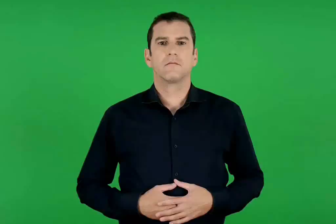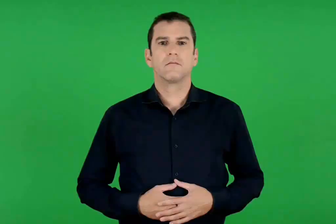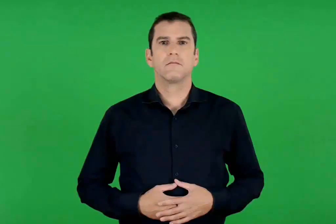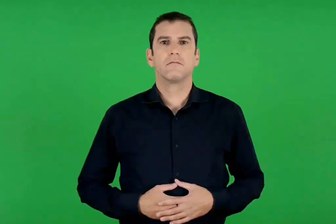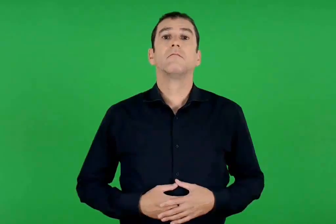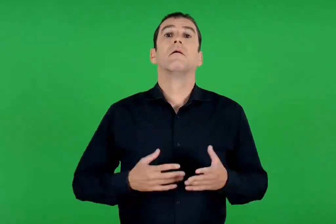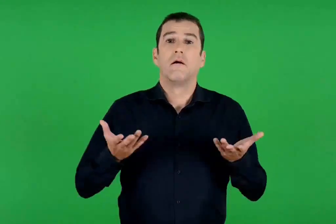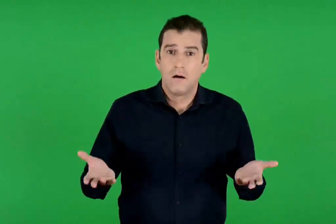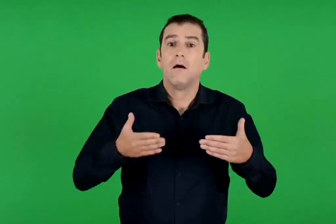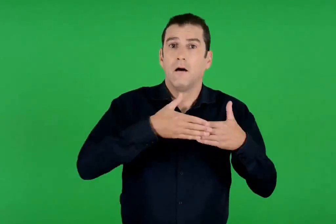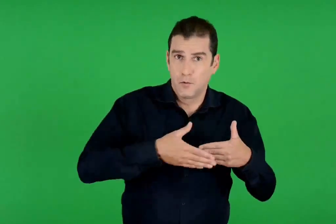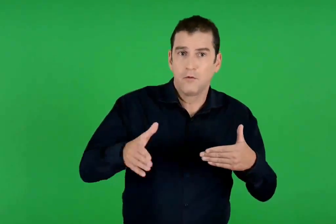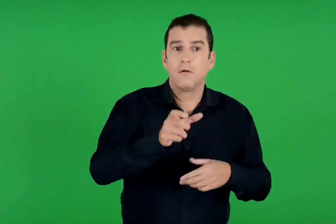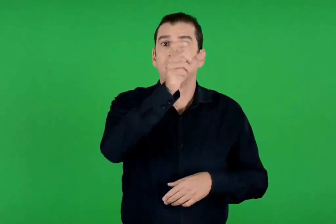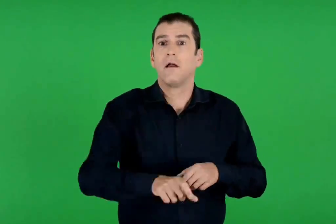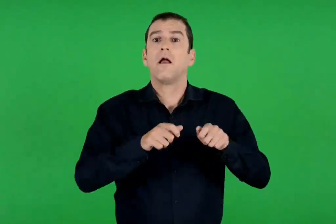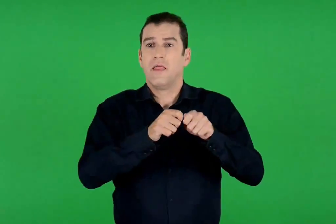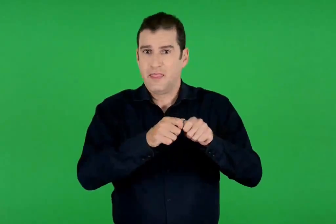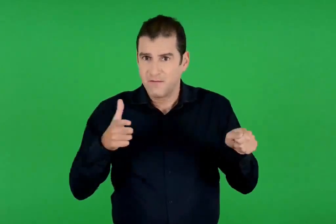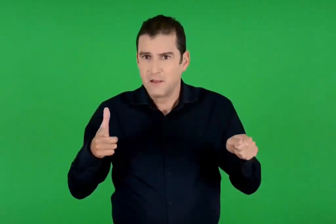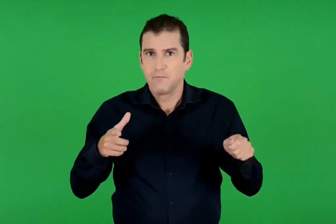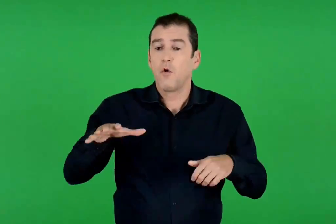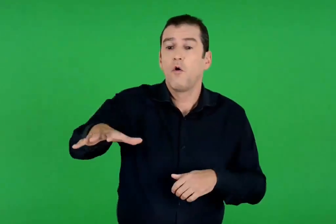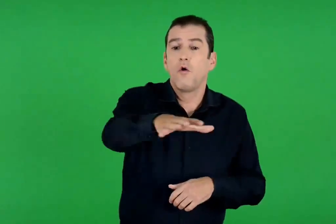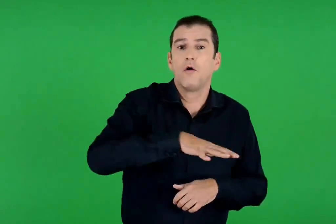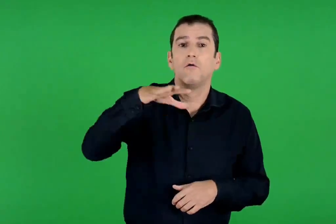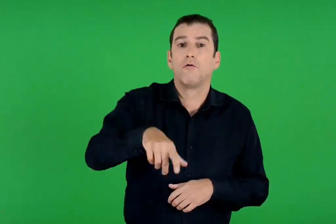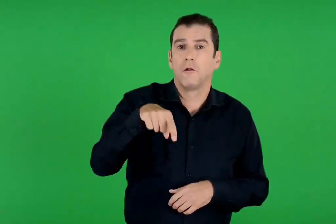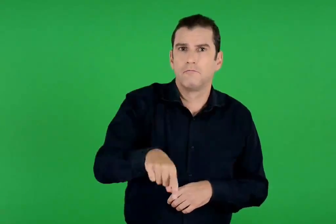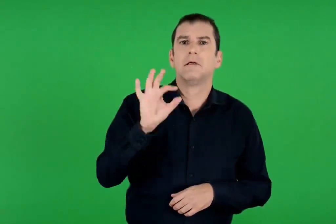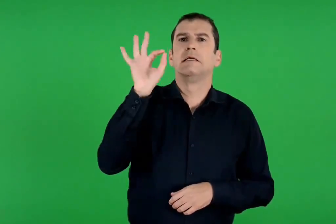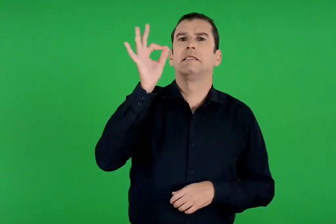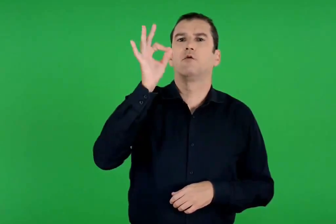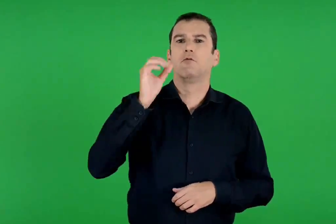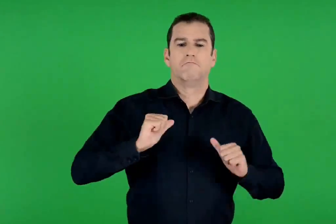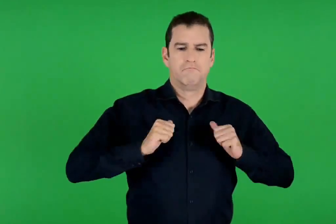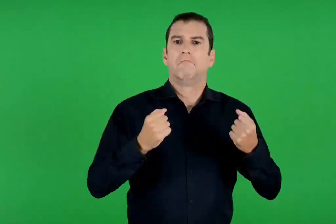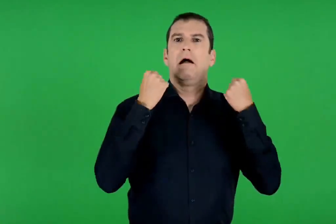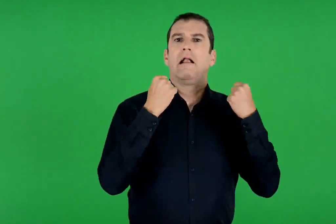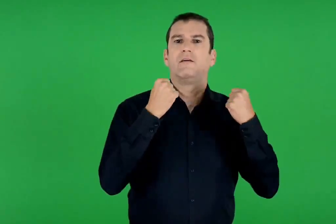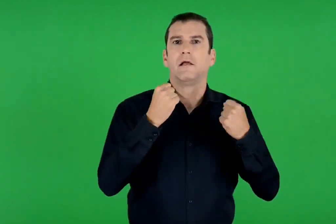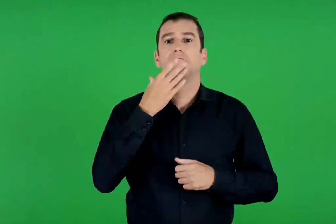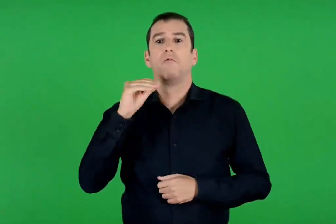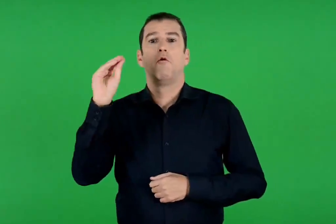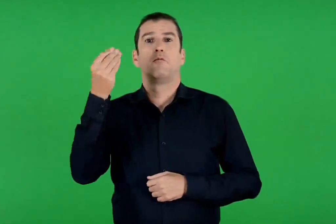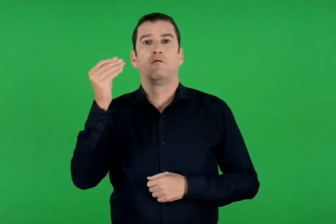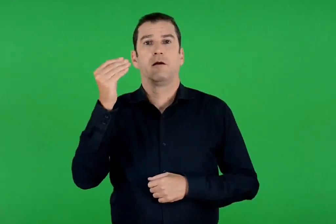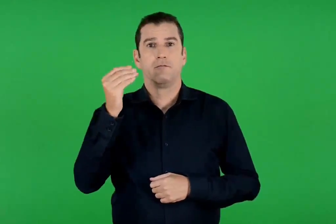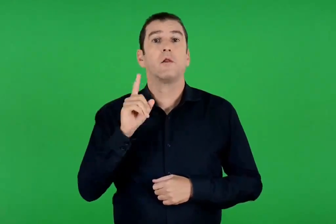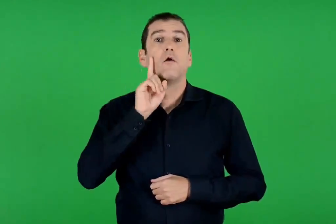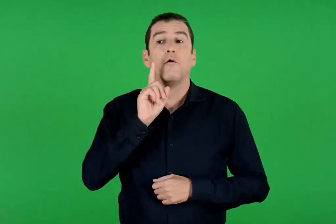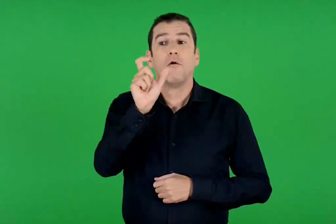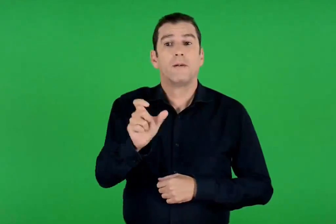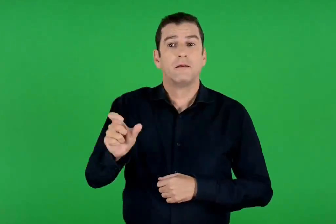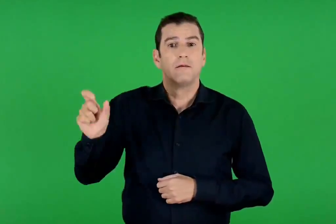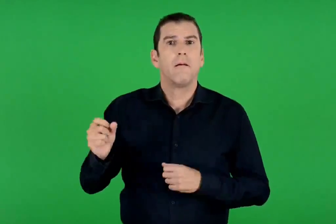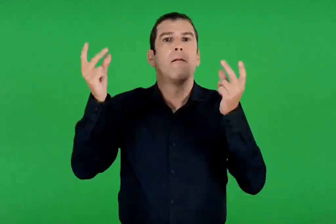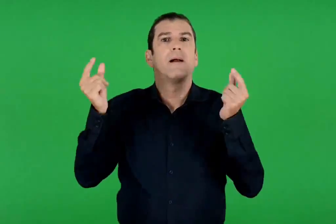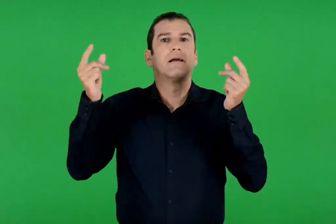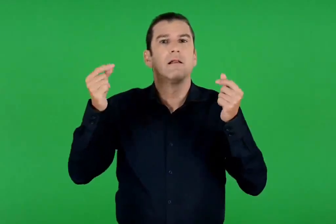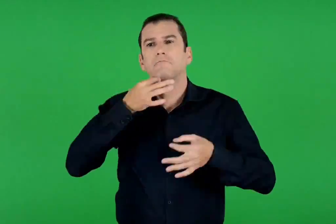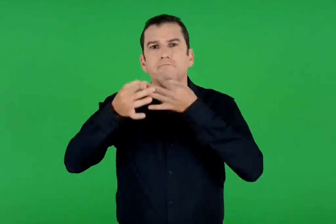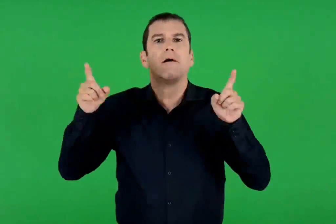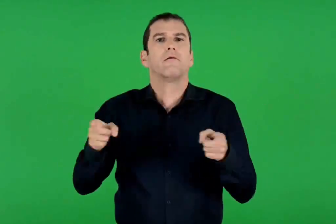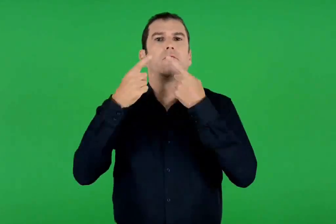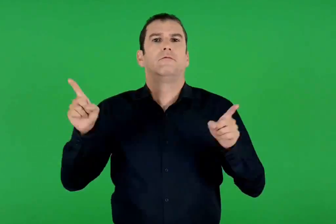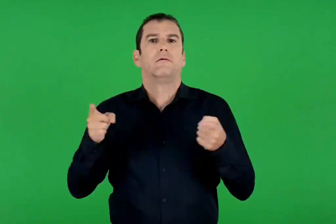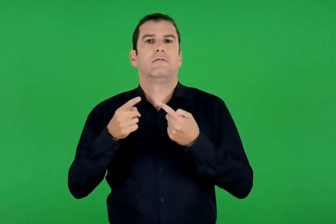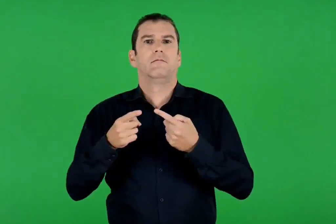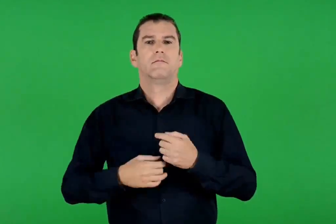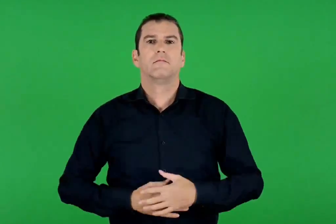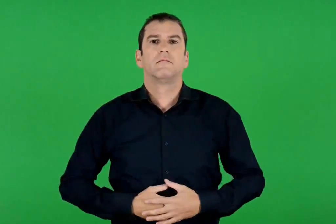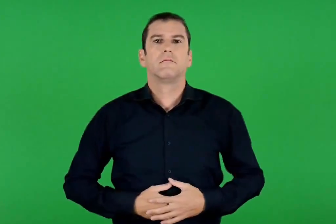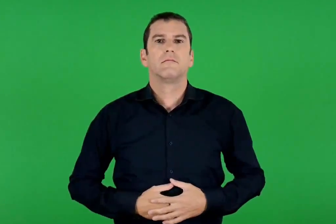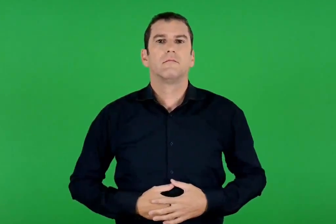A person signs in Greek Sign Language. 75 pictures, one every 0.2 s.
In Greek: από τότε ο δαβίδ έγινε για όλη τη χώρα το σύμβολο της λεβεντιάς και της ομορφιάς. οι κοπέλες στα πανηγύρια τραγουδούσαν
